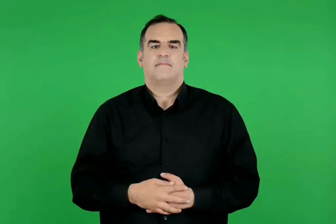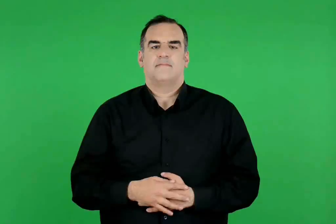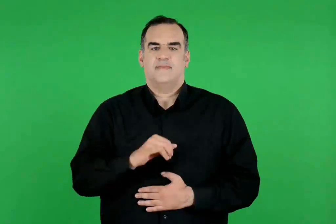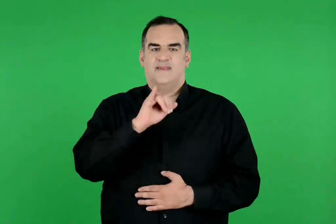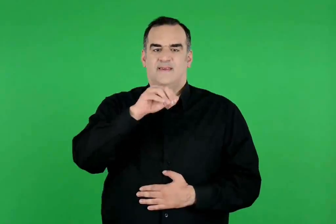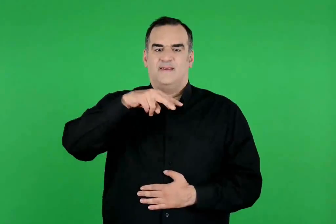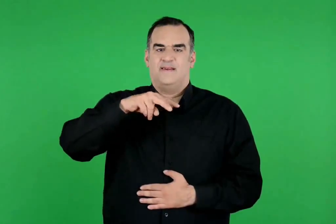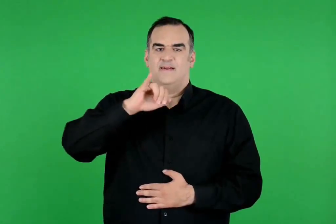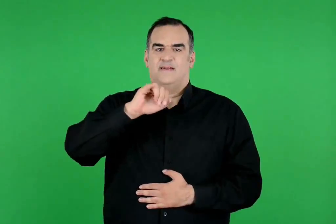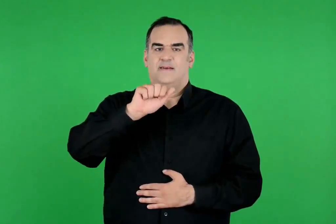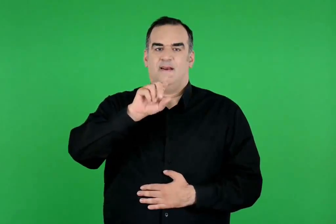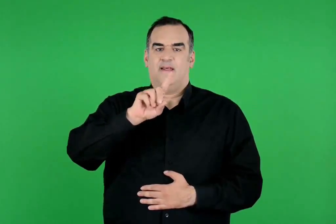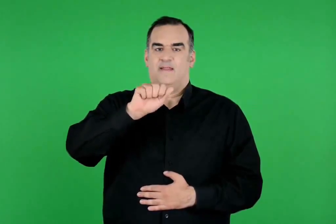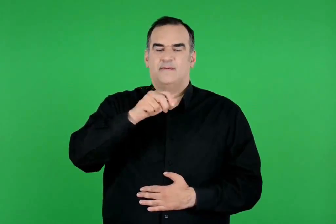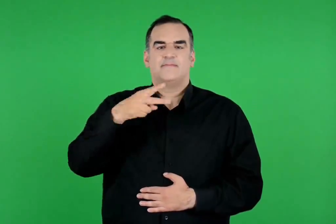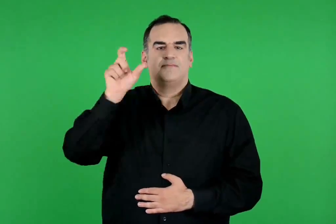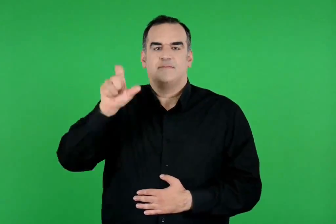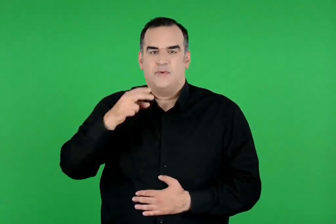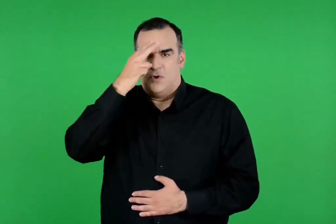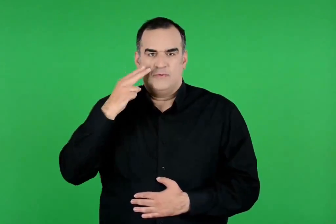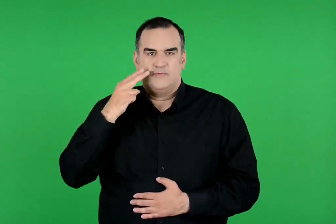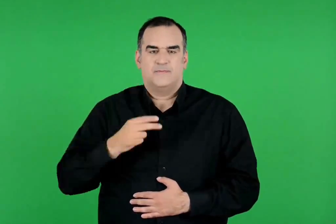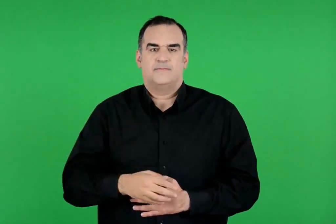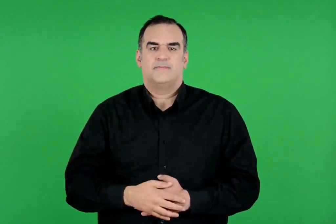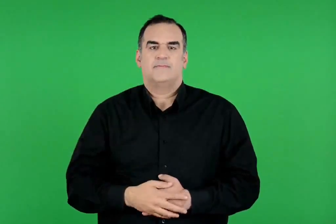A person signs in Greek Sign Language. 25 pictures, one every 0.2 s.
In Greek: η ιλιάδα του ομήρου
